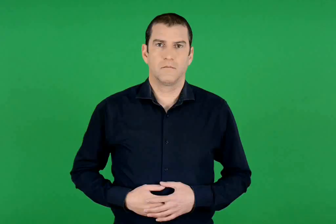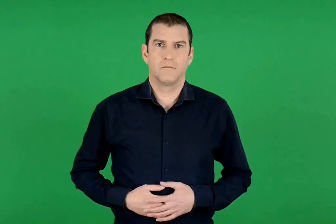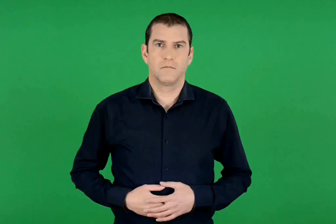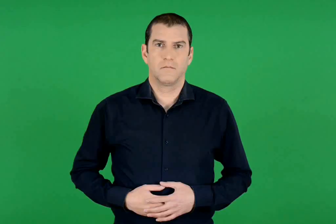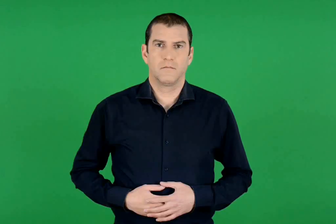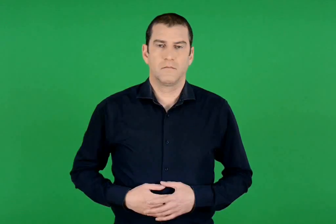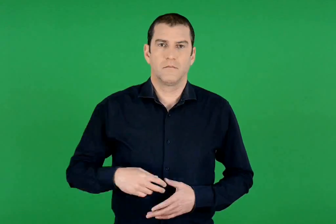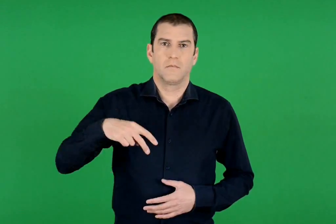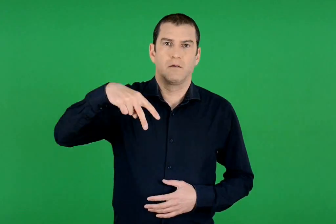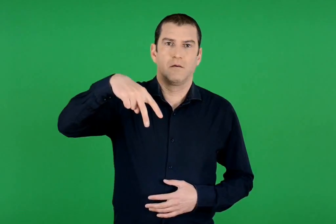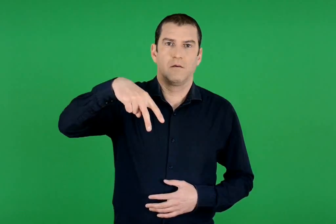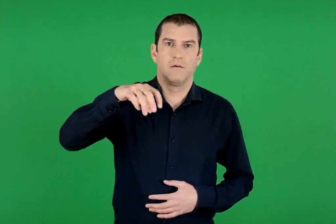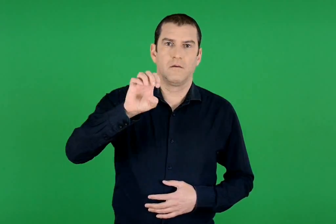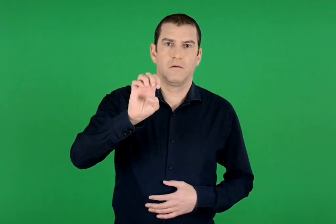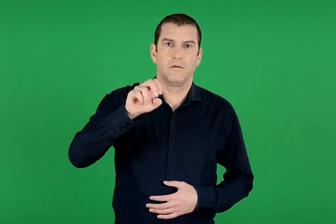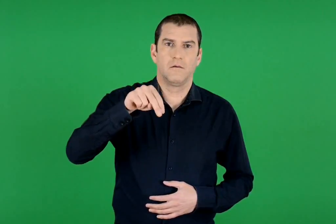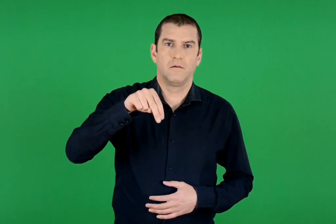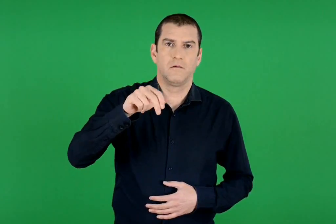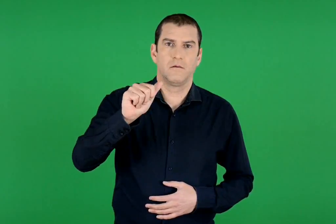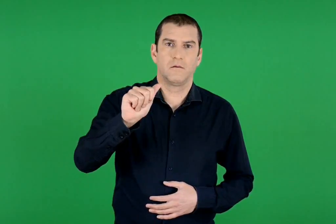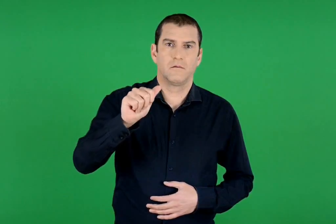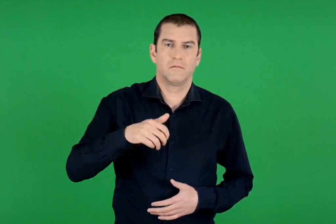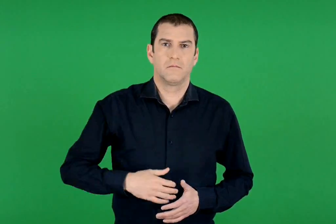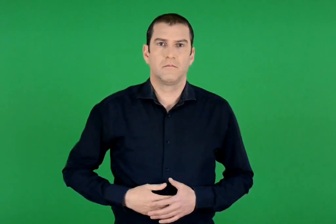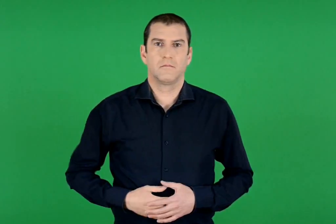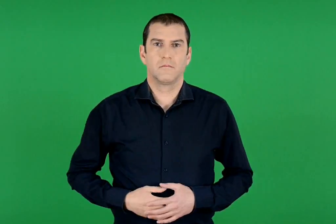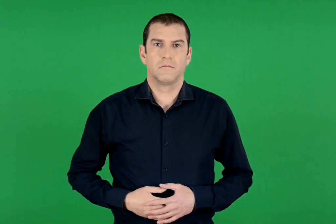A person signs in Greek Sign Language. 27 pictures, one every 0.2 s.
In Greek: λένα
